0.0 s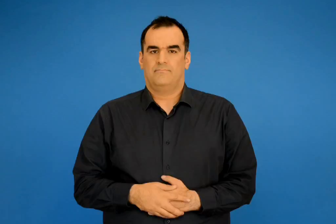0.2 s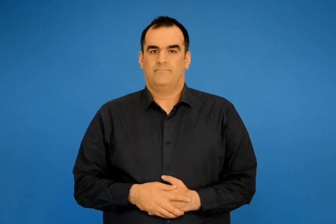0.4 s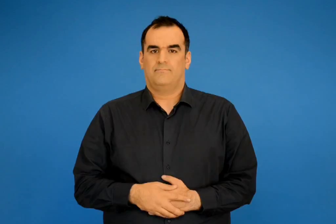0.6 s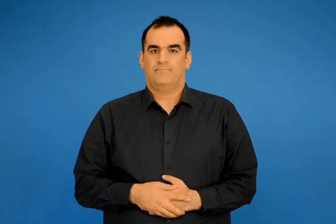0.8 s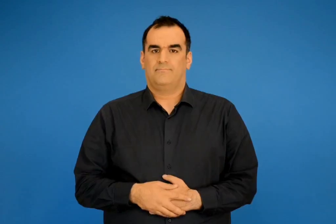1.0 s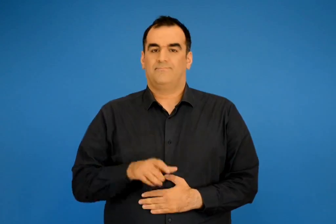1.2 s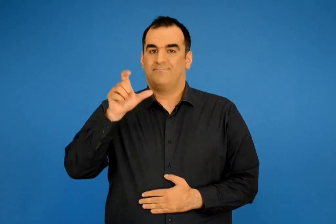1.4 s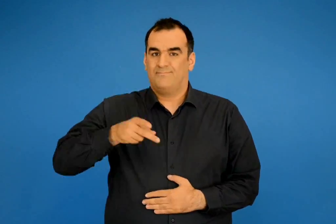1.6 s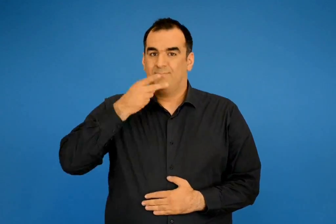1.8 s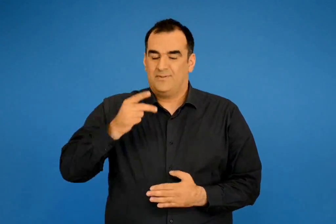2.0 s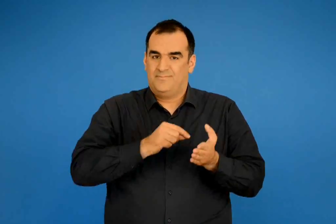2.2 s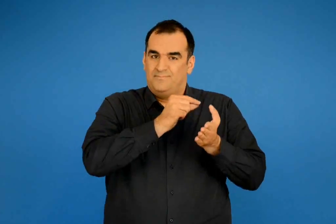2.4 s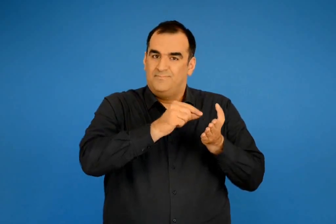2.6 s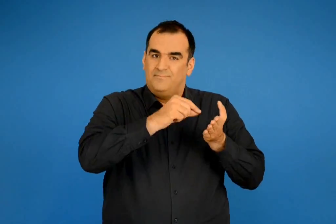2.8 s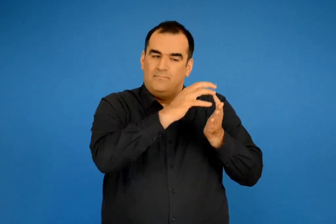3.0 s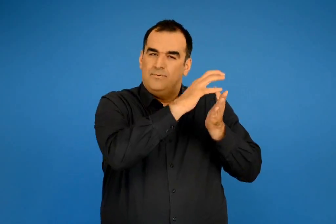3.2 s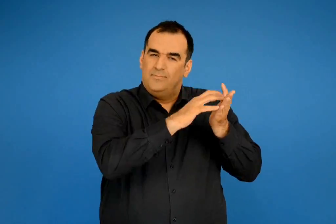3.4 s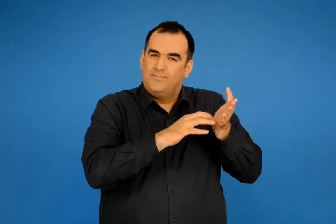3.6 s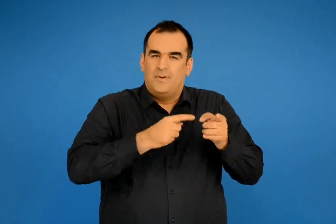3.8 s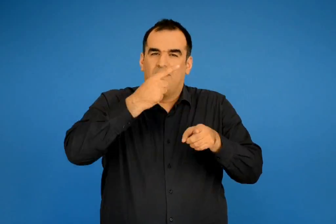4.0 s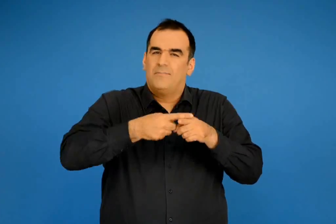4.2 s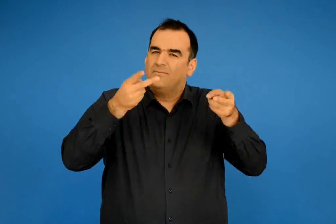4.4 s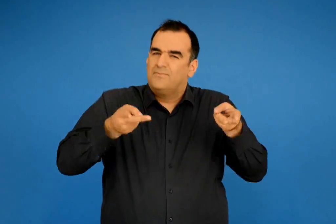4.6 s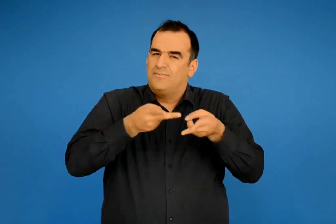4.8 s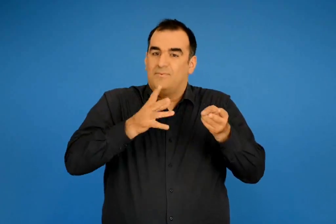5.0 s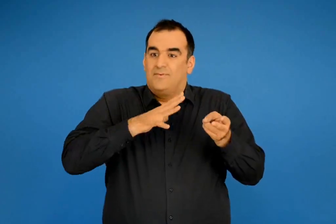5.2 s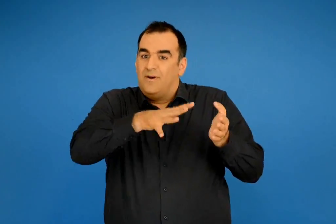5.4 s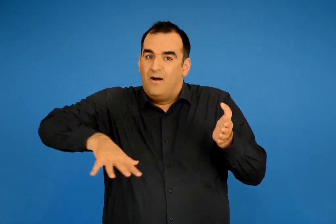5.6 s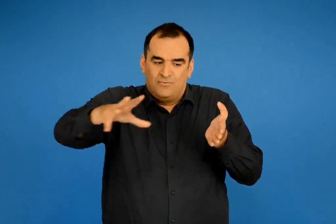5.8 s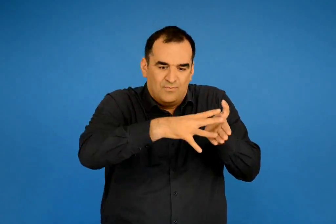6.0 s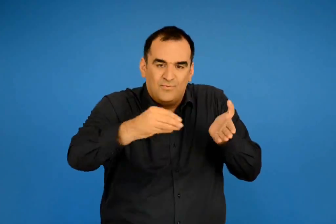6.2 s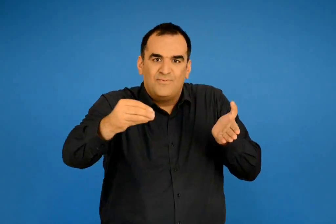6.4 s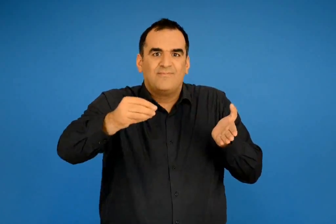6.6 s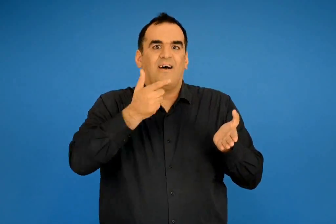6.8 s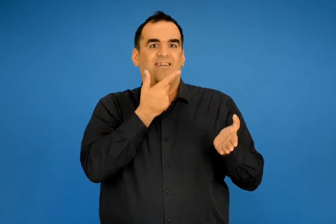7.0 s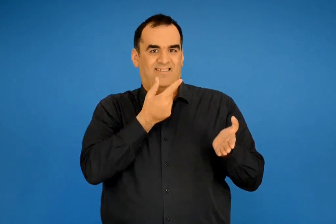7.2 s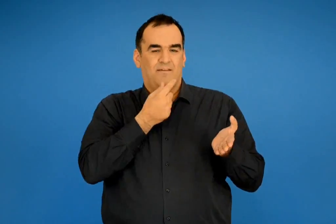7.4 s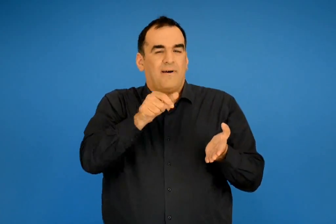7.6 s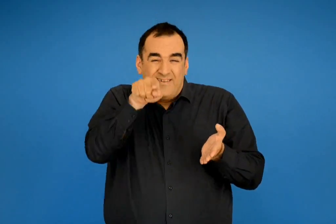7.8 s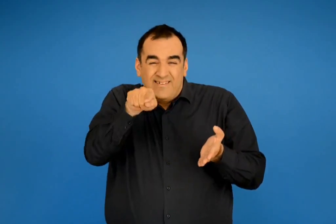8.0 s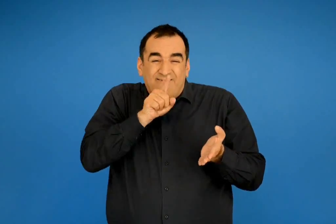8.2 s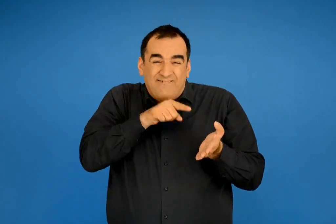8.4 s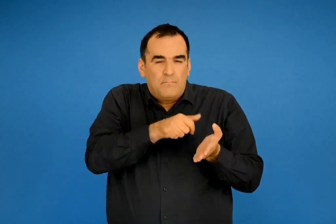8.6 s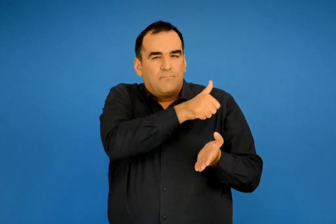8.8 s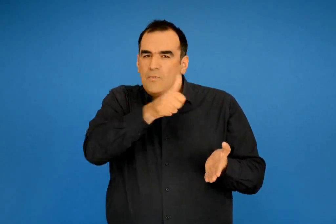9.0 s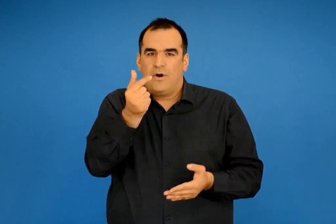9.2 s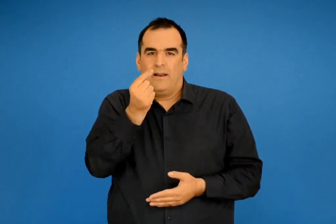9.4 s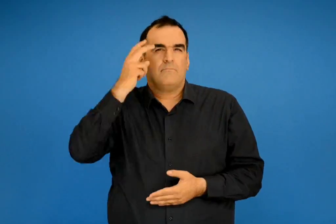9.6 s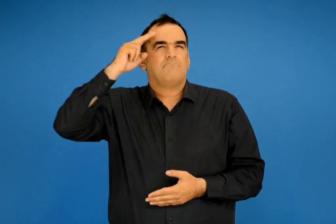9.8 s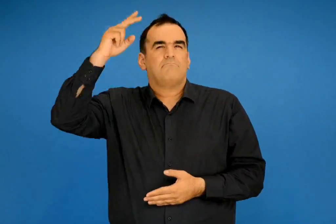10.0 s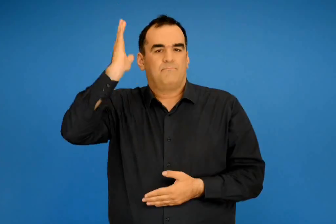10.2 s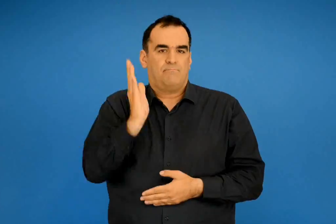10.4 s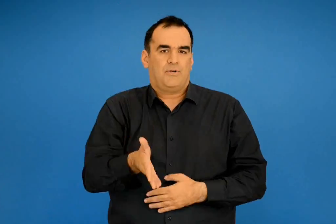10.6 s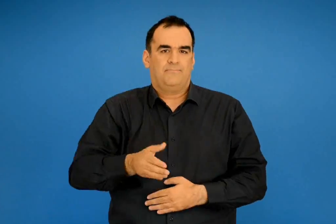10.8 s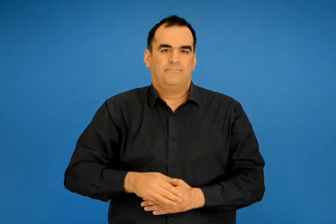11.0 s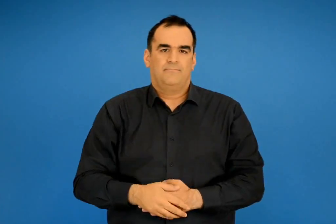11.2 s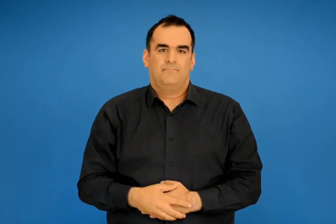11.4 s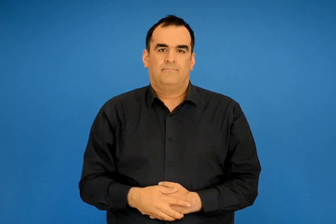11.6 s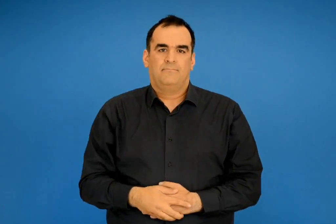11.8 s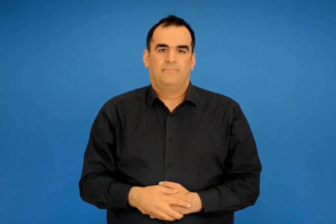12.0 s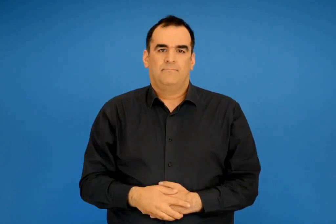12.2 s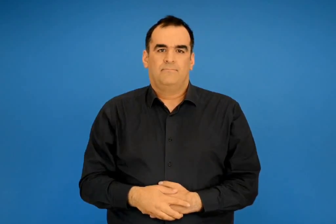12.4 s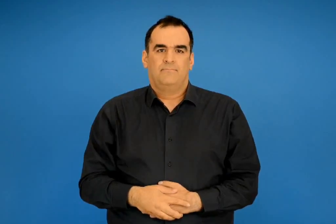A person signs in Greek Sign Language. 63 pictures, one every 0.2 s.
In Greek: και μάλιστα το έδωσε όπως και την υπόλοιπη ποίηση του στην απλή γλώσσα του λαού που λίγοι γραμματισμένοι τη χρησιμοποιούσαν ως τότε
